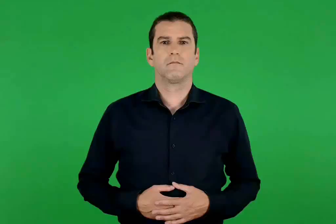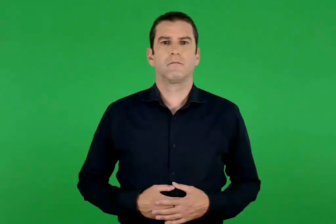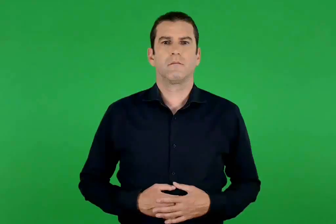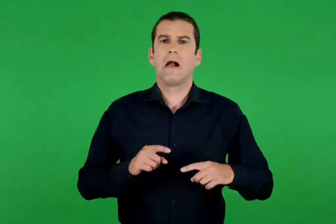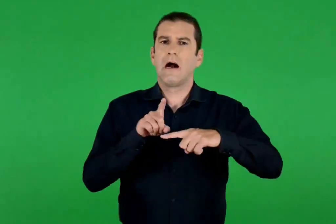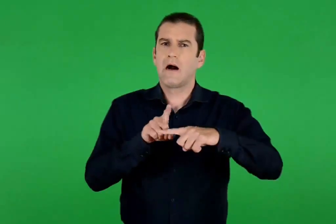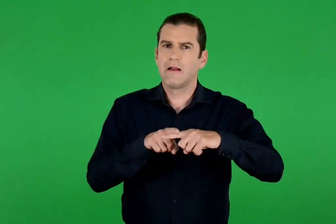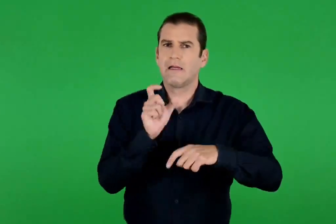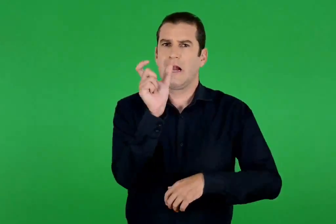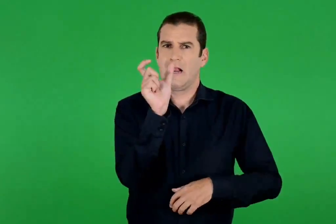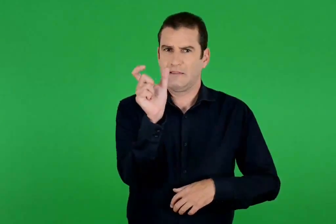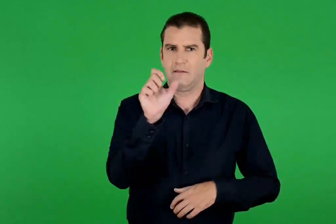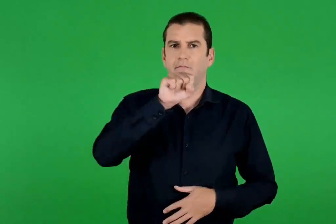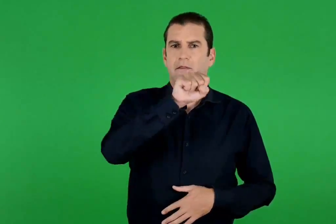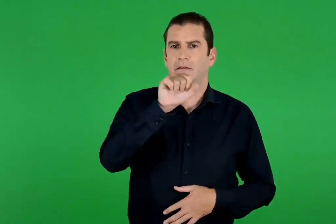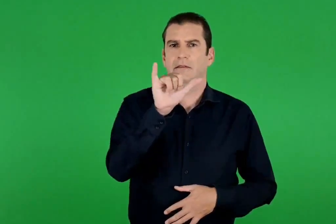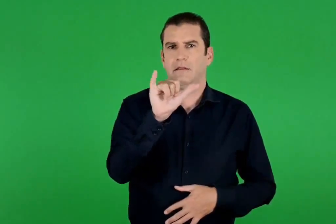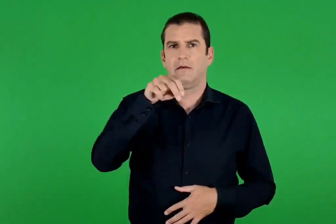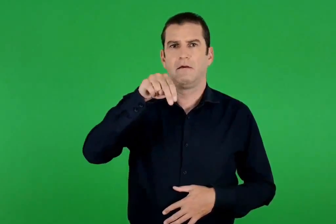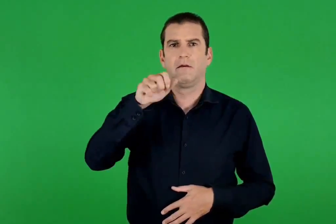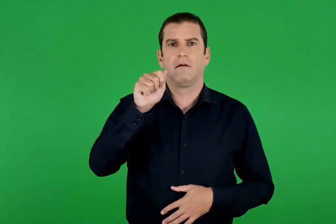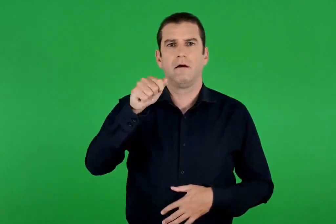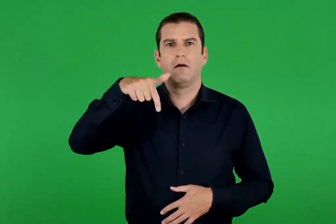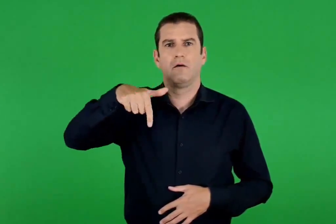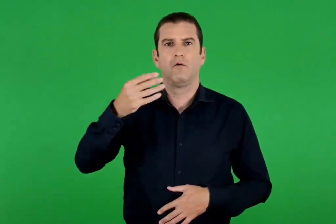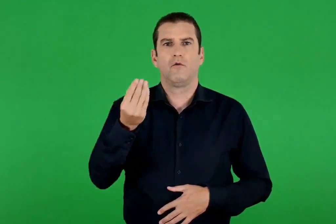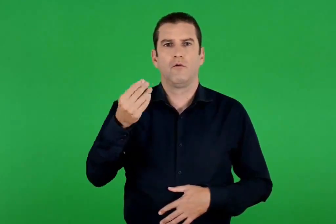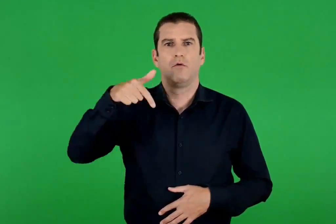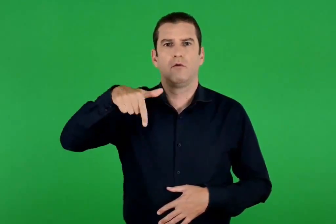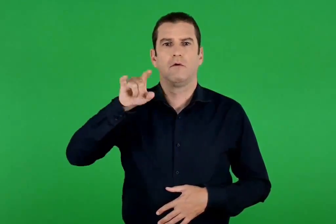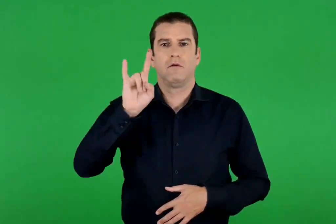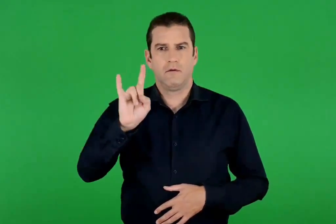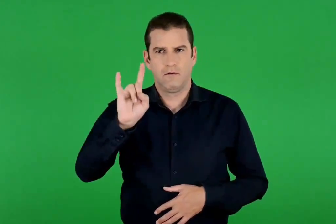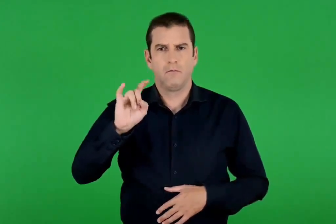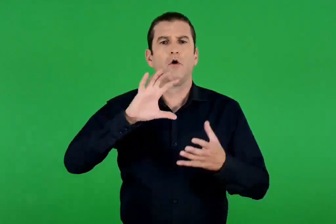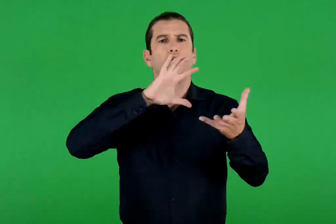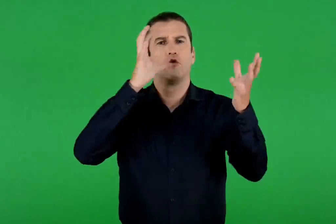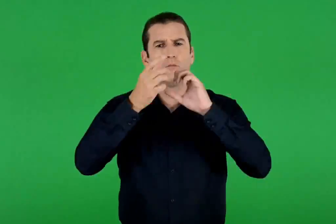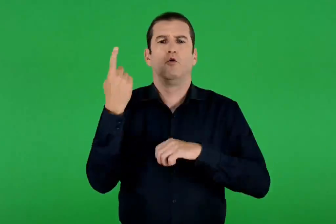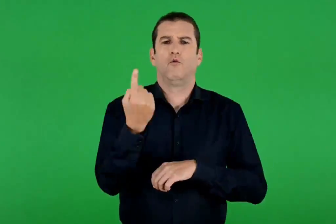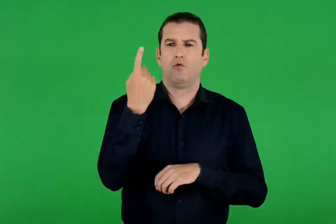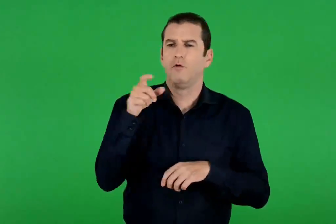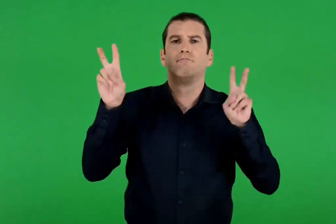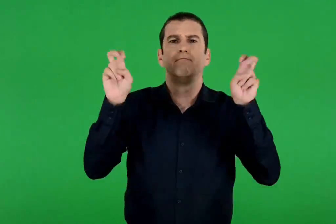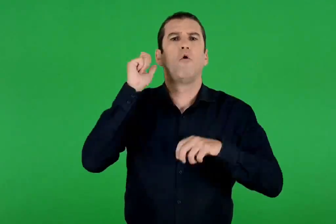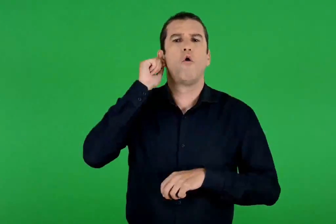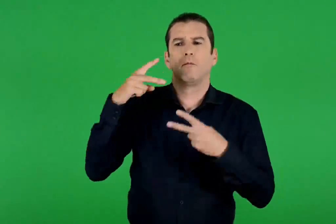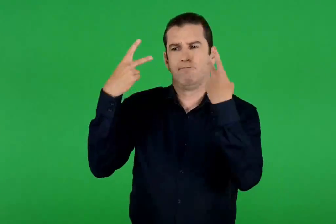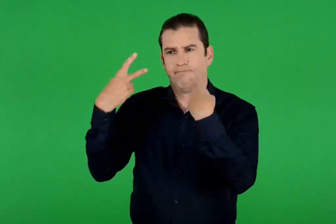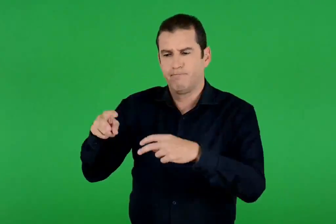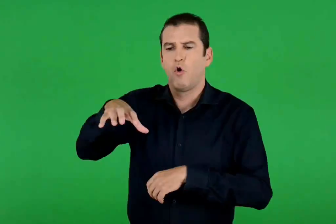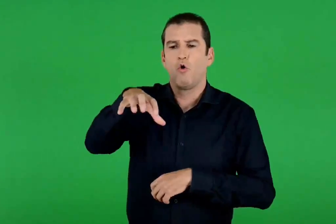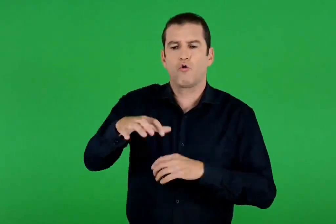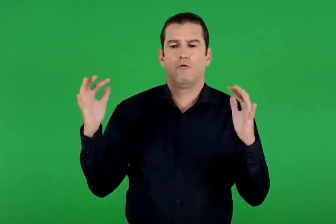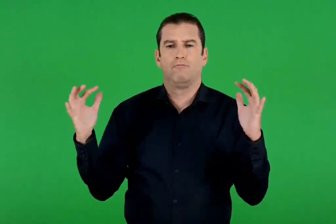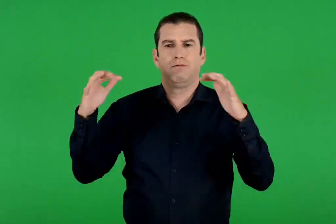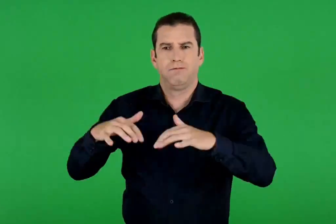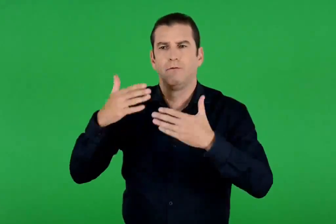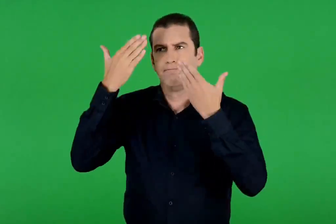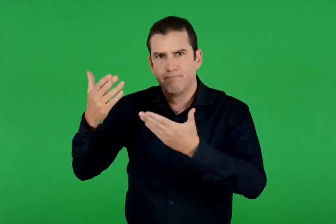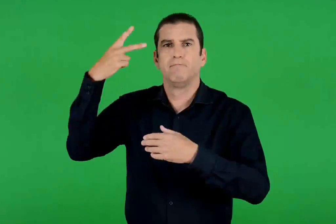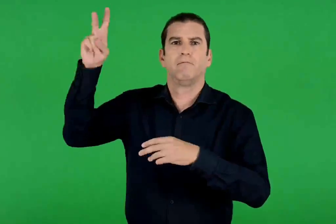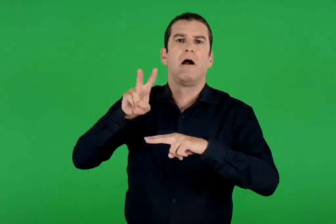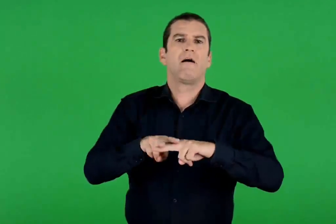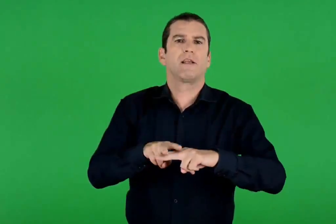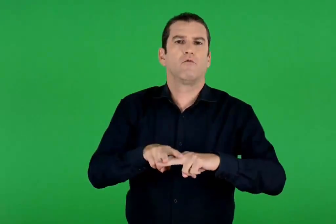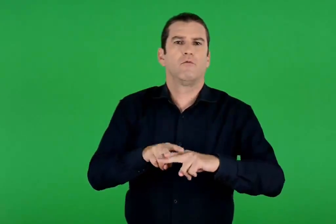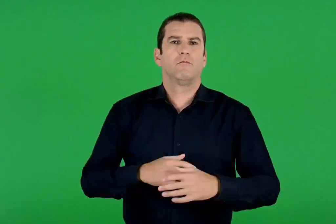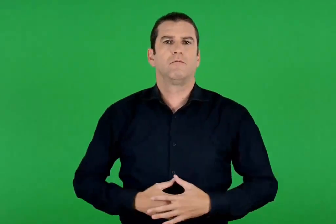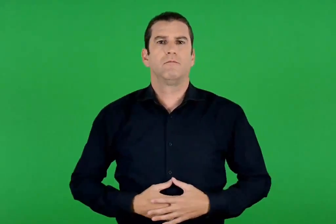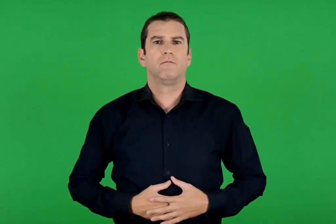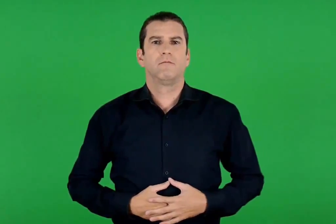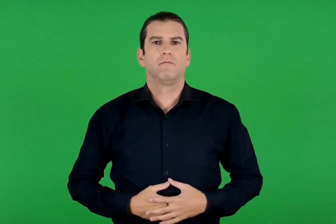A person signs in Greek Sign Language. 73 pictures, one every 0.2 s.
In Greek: η ελληνική λέξη συναγωγή χρησιμοποιείται σε όλο τον κόσμο ως ονομασία για τον χώρο λατρείας των εβραίων
